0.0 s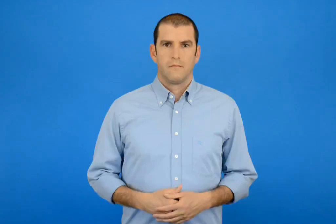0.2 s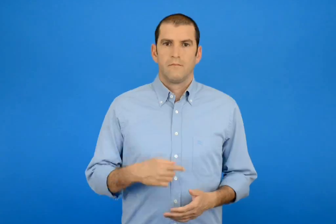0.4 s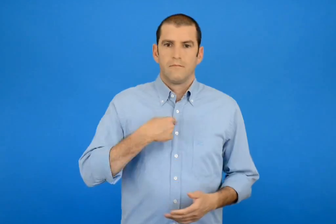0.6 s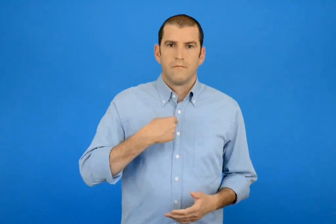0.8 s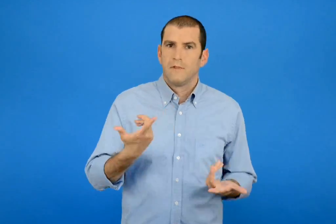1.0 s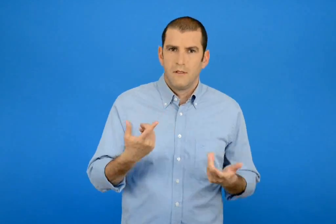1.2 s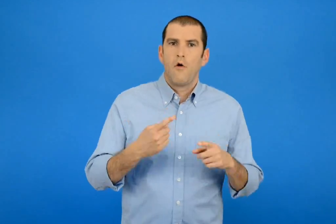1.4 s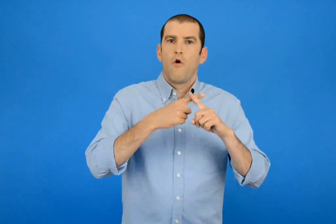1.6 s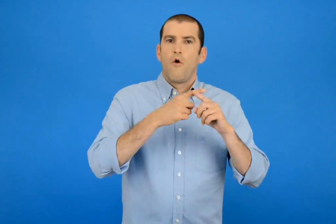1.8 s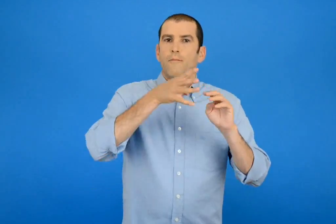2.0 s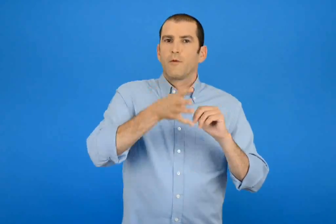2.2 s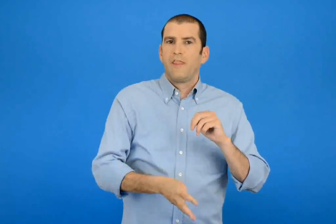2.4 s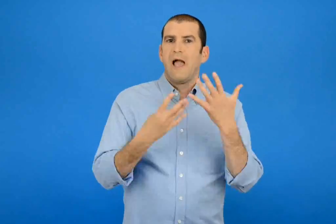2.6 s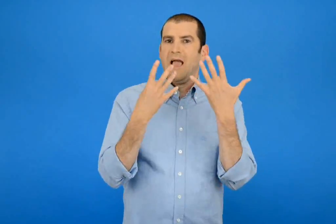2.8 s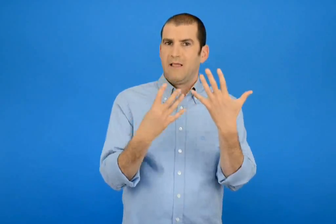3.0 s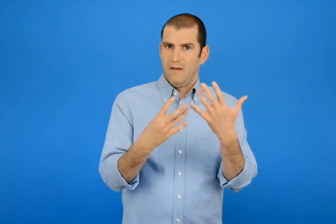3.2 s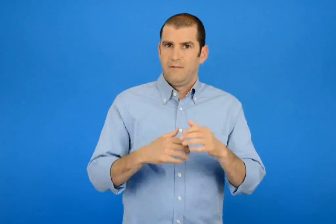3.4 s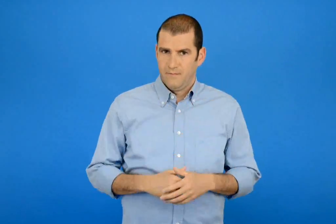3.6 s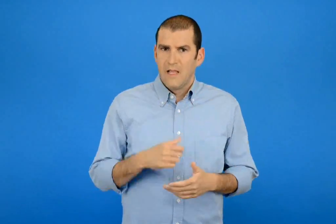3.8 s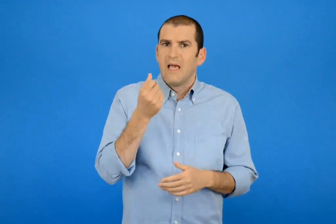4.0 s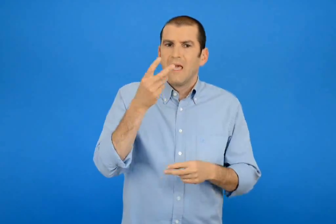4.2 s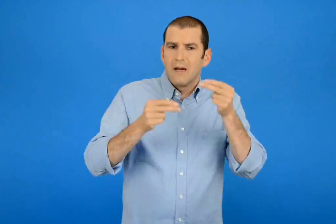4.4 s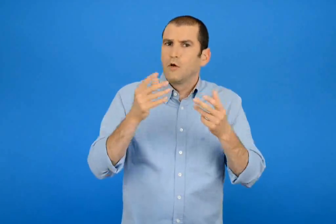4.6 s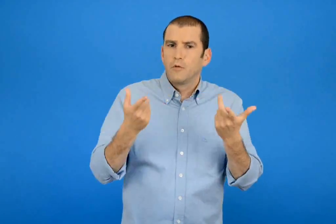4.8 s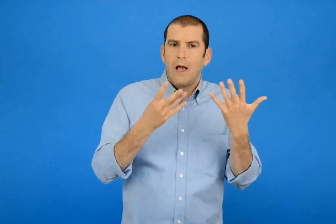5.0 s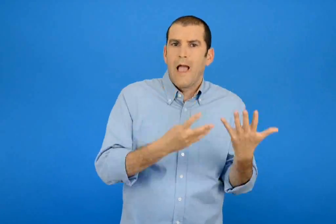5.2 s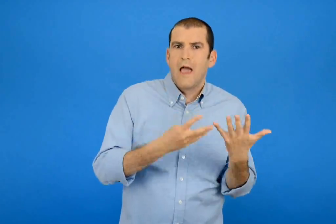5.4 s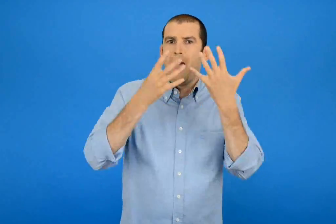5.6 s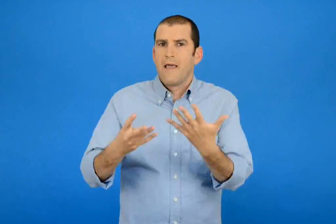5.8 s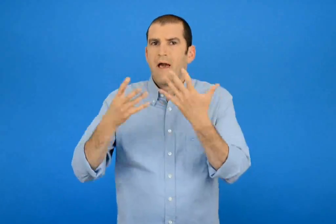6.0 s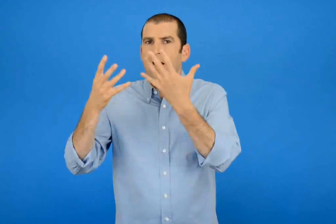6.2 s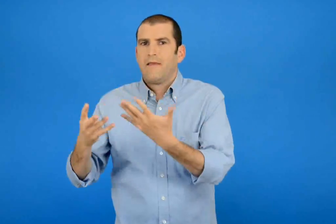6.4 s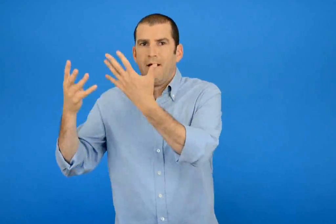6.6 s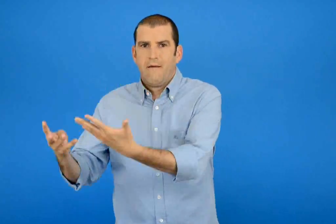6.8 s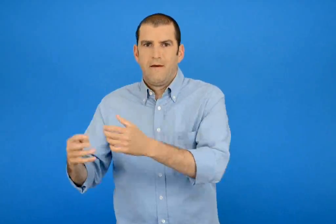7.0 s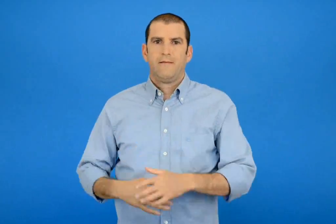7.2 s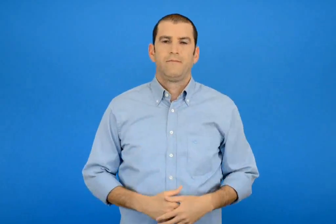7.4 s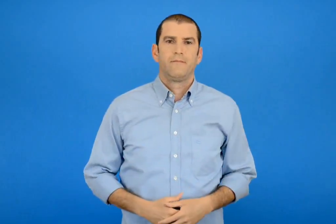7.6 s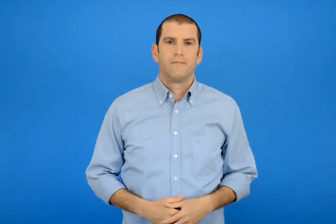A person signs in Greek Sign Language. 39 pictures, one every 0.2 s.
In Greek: θα χρησιμοποιήσω την προπαίδεια του 9 υπολογίζω μετρώντας ανα 9
